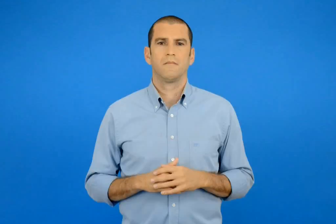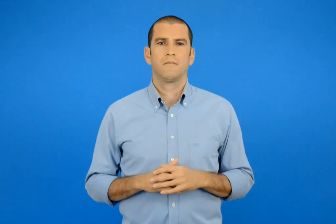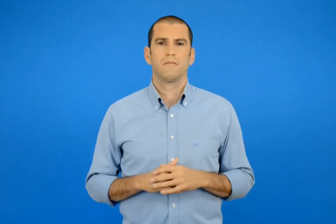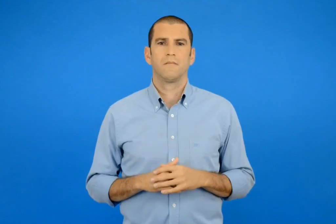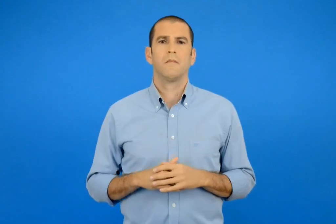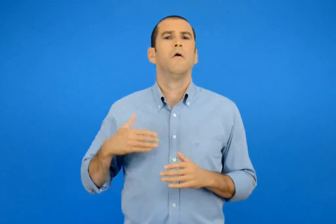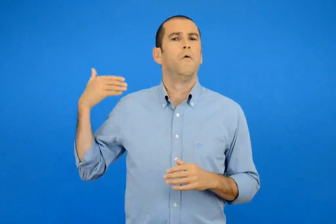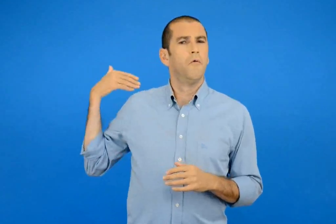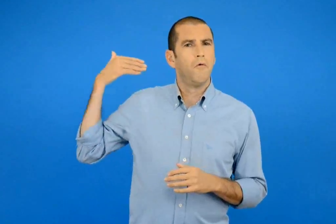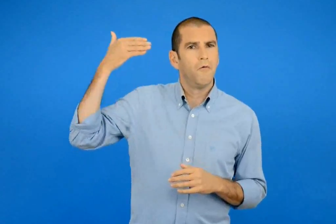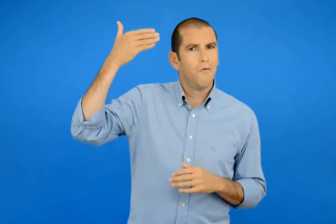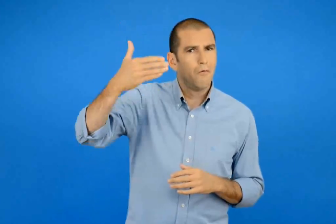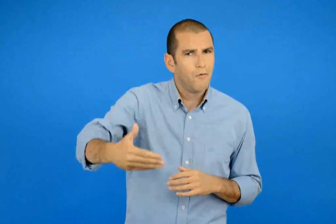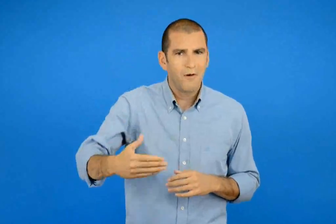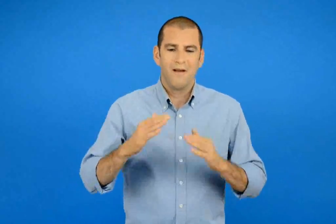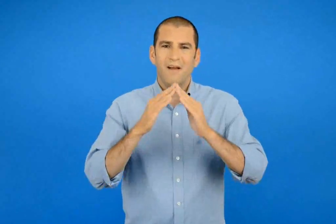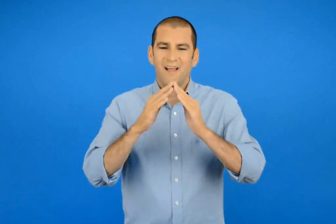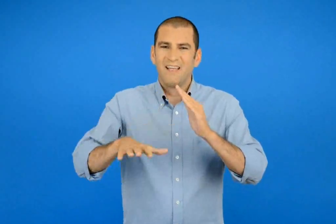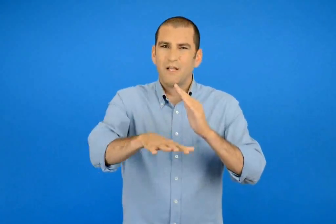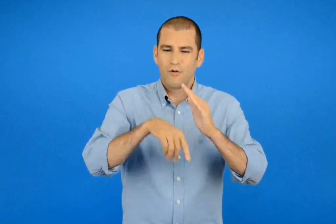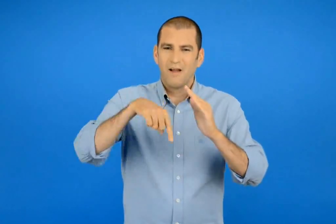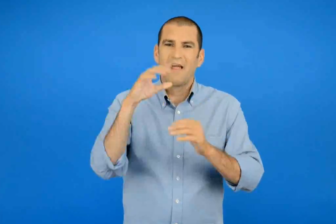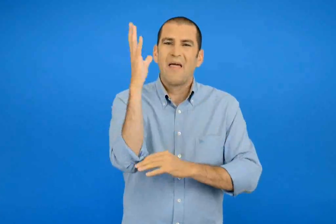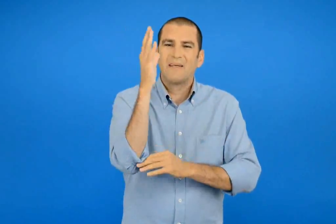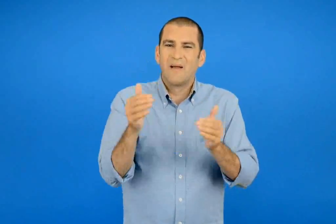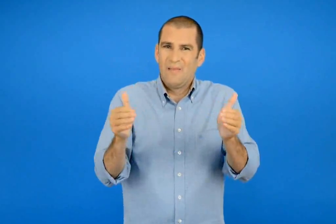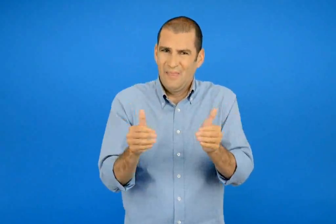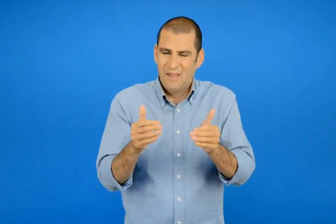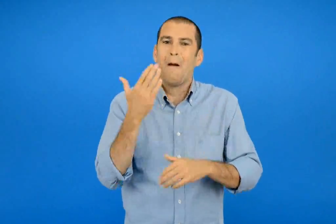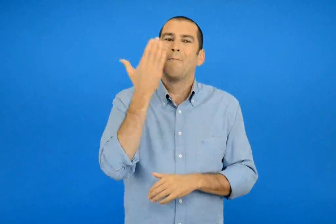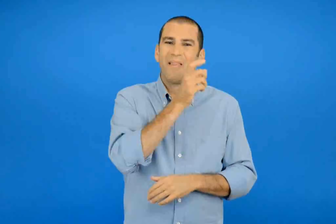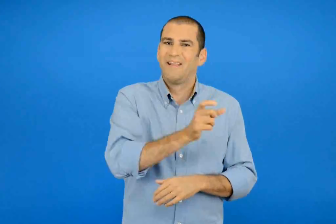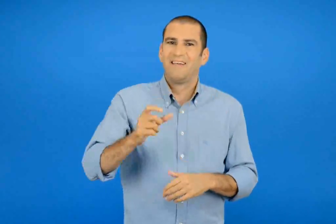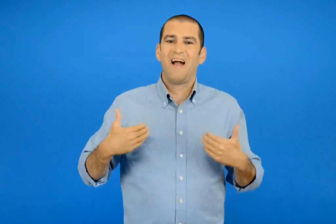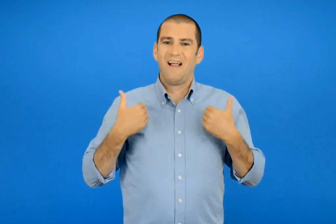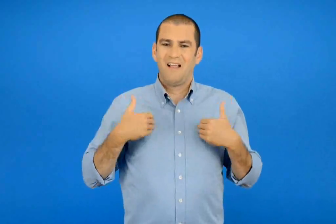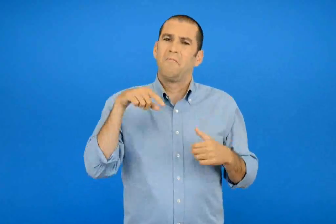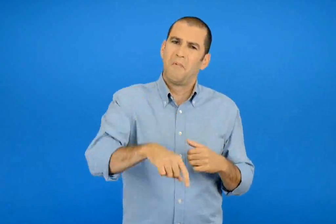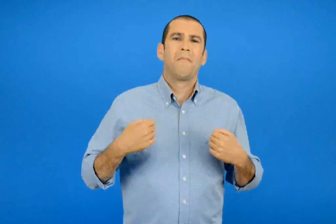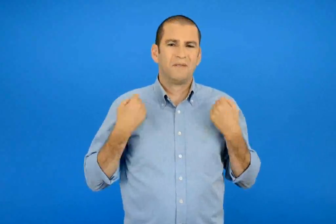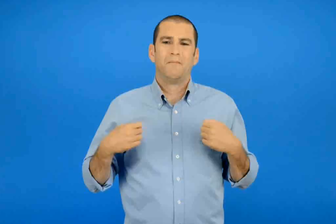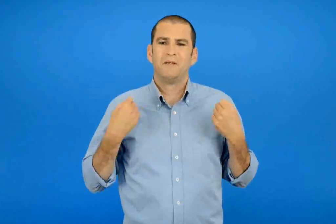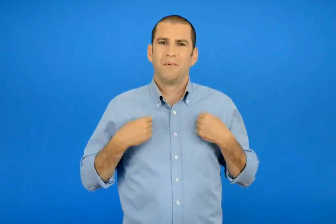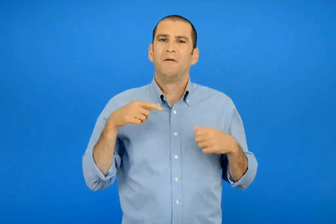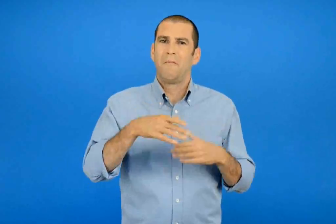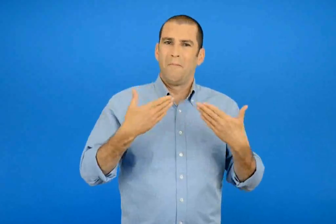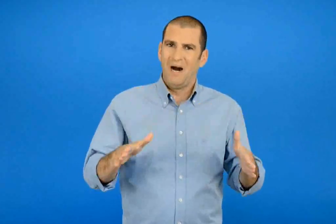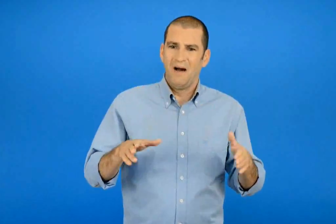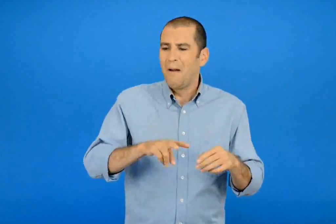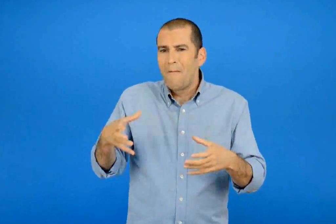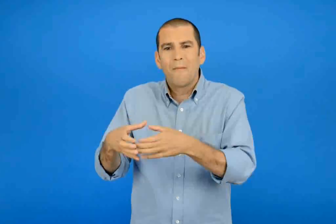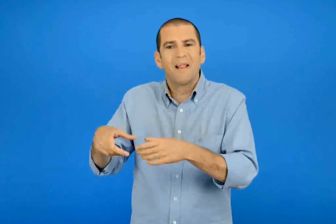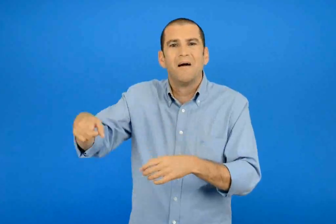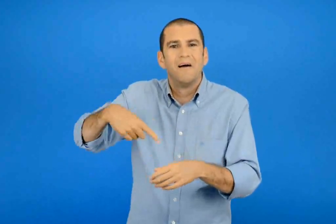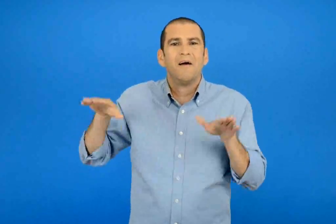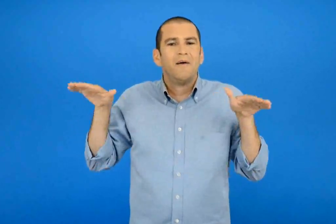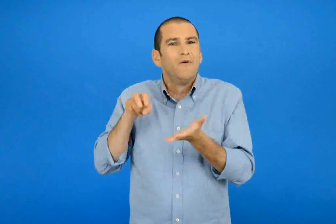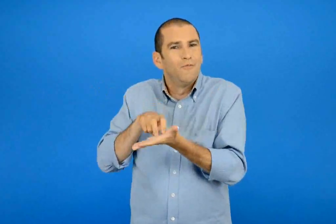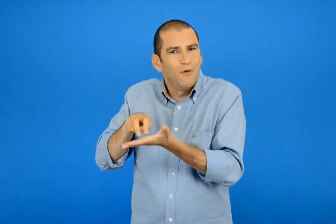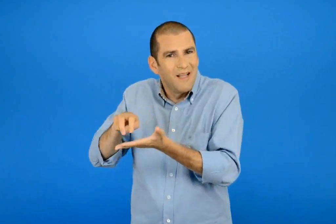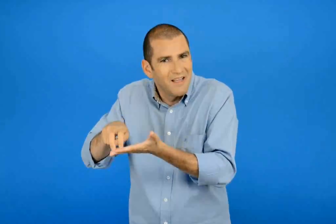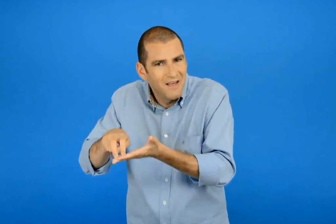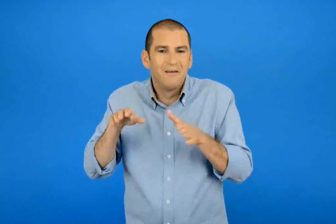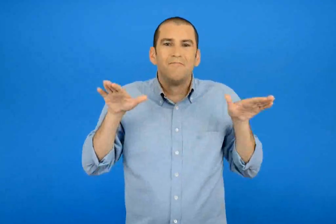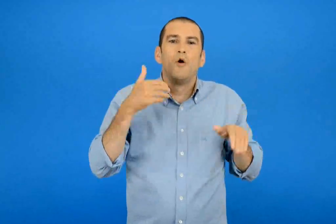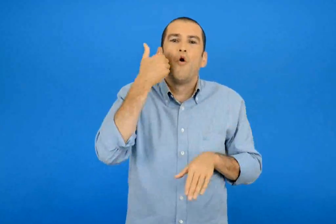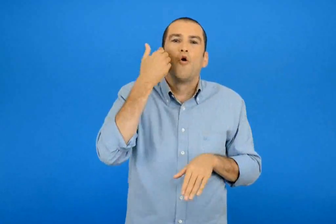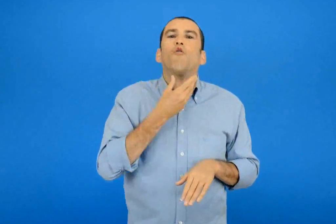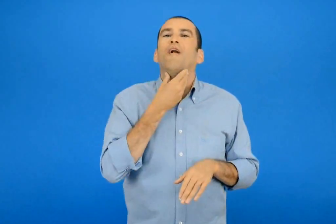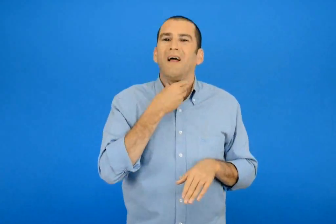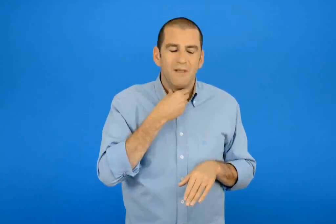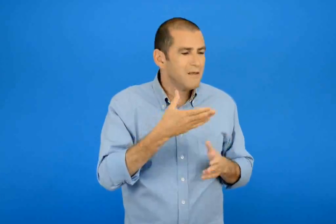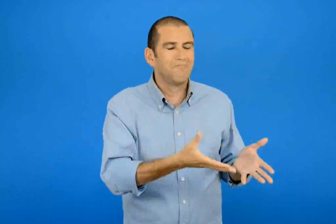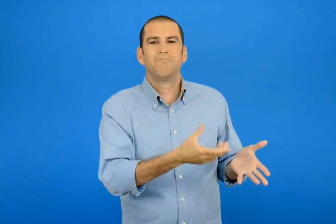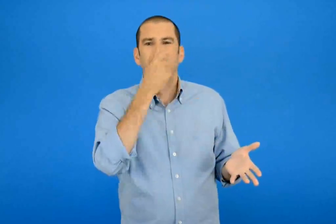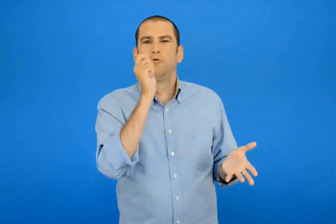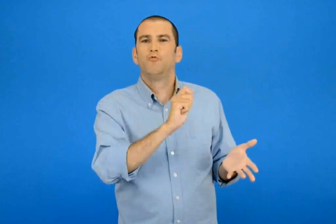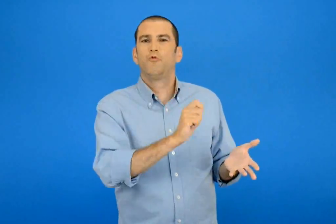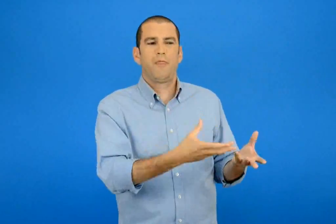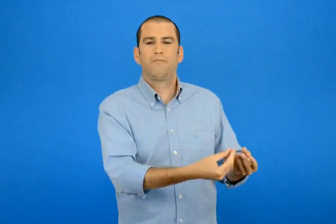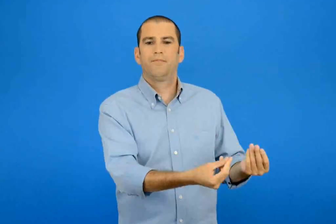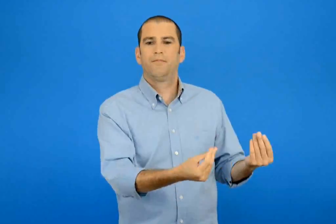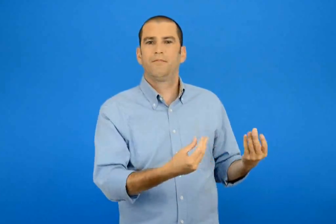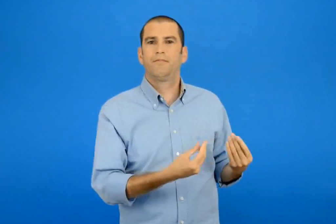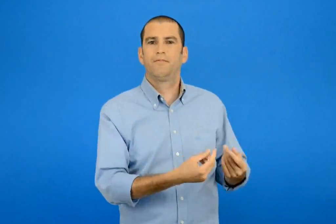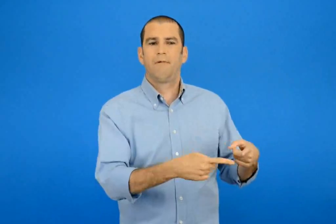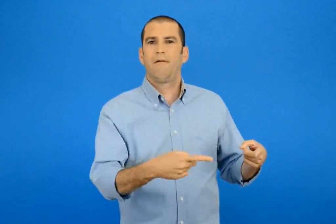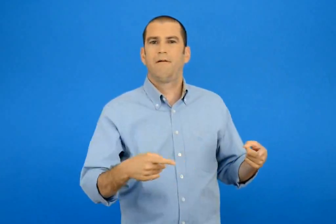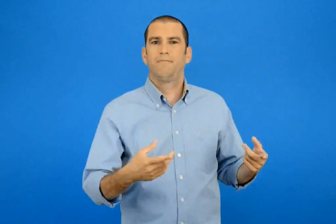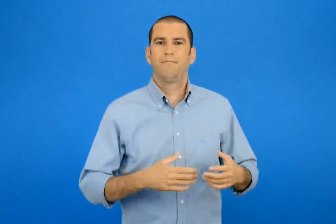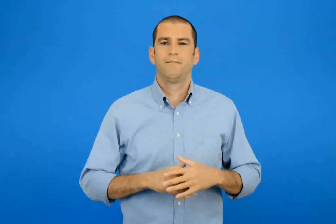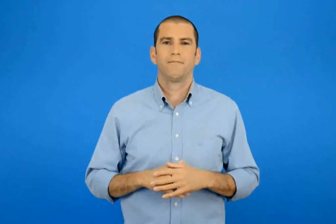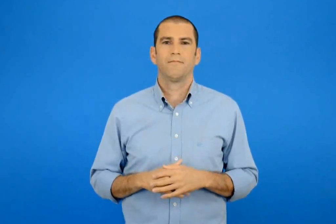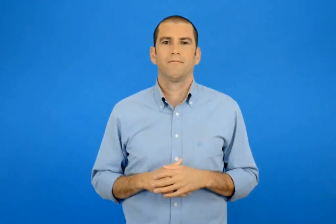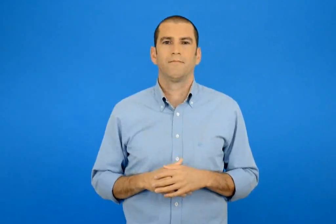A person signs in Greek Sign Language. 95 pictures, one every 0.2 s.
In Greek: για μεγάλο διάστημα οι νεαροί μαθητές έπαιζαν στο δασάκι της γειτονίας τους πλάι στα σπουργίτια τους κοκκινολαίμηδες άλλα και κάθε λογής σκουπίδια
